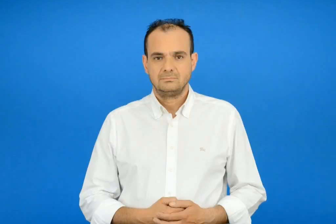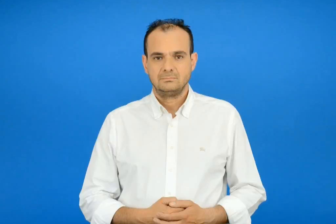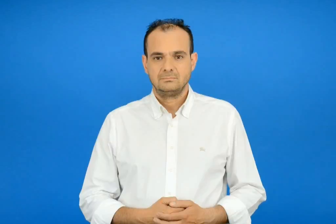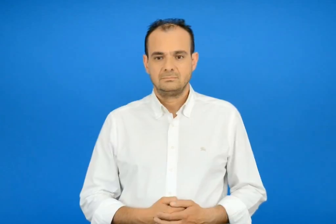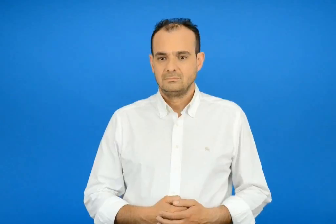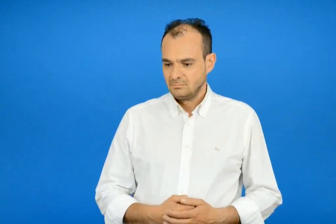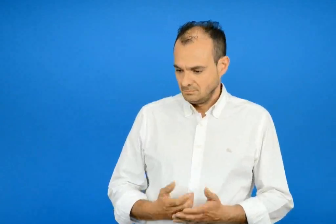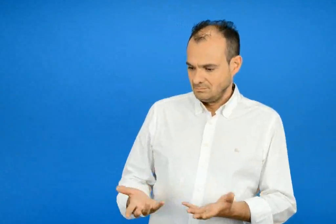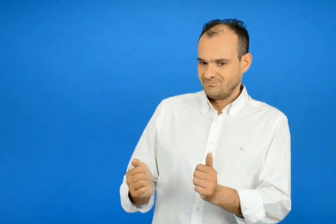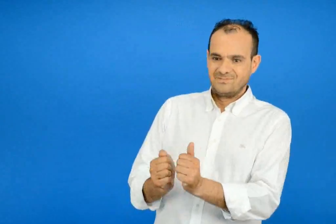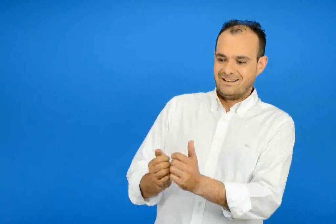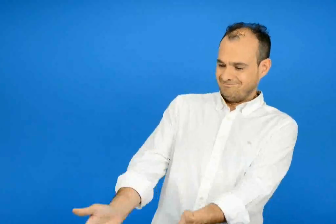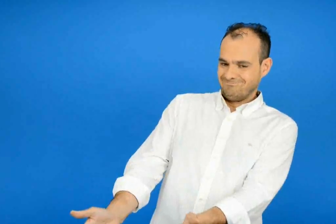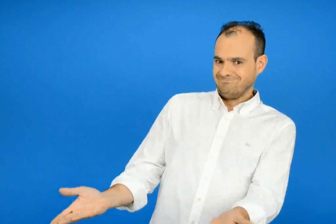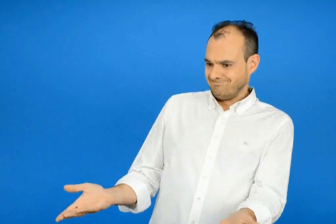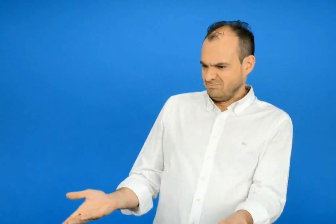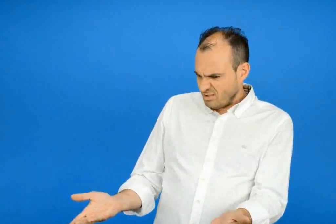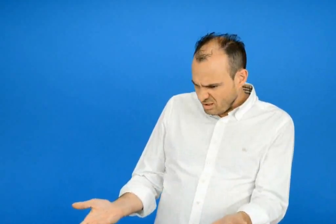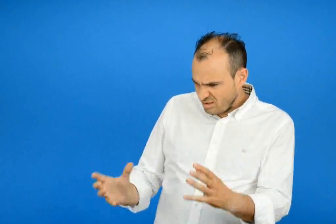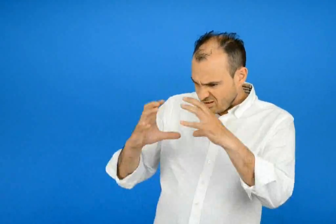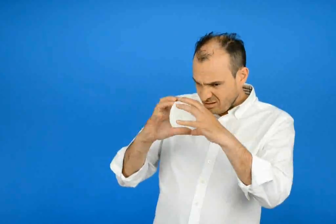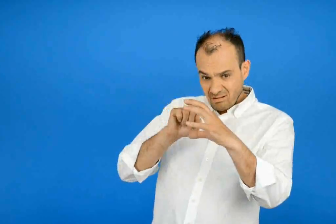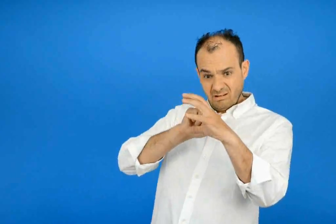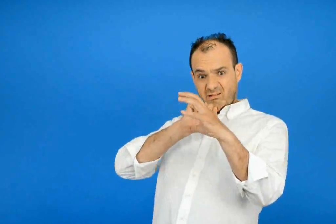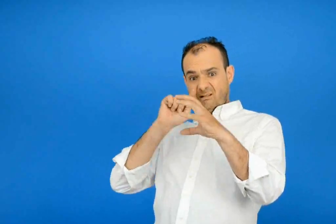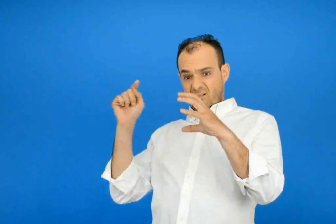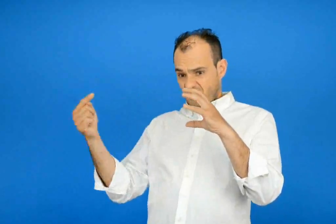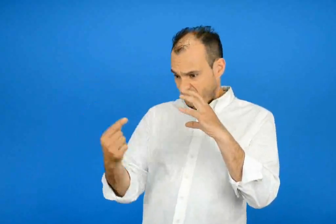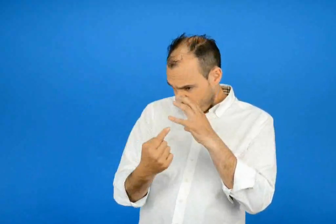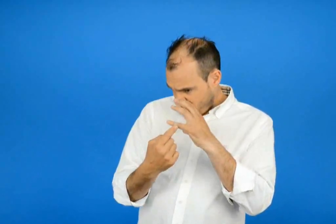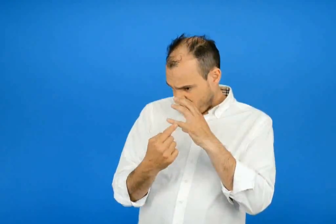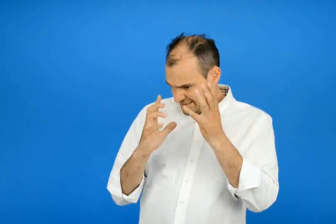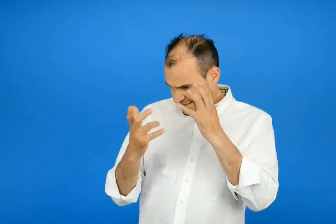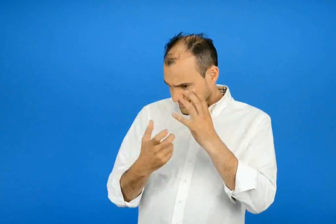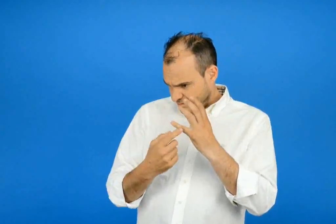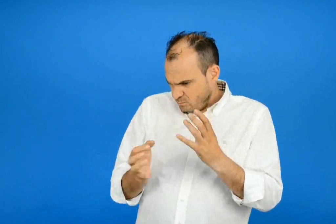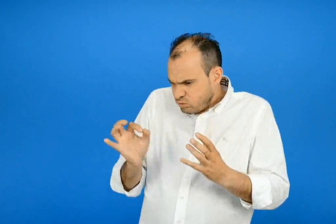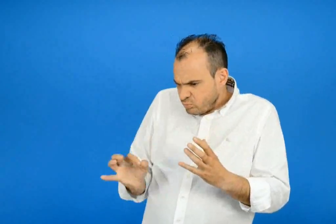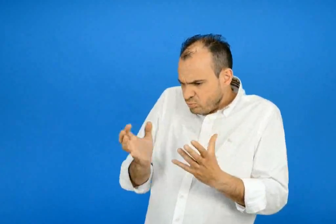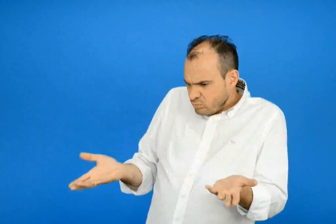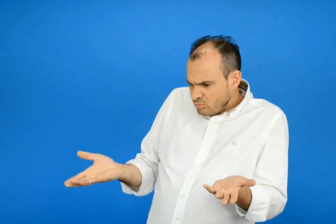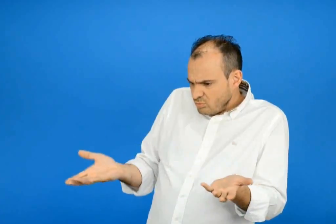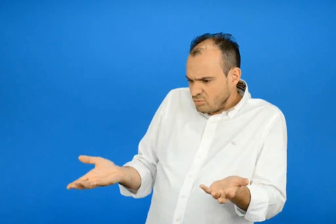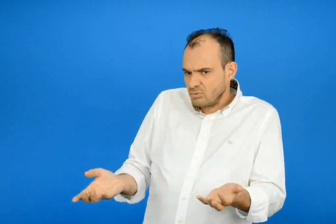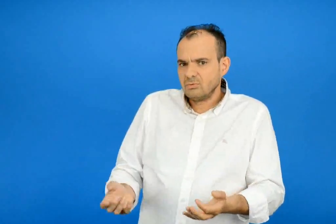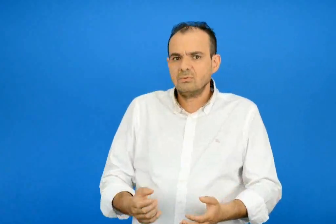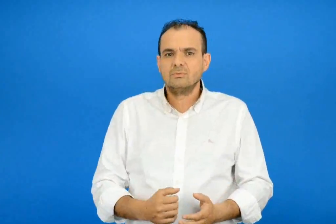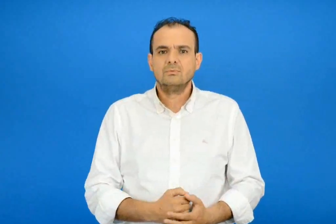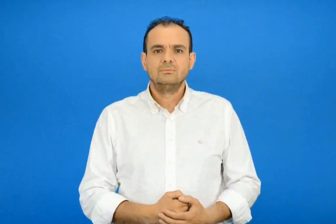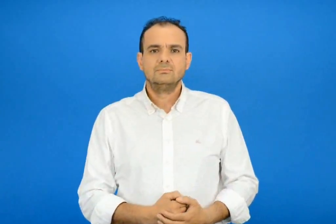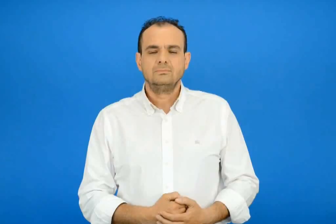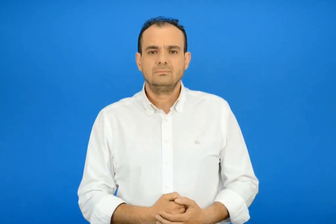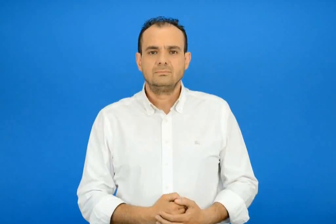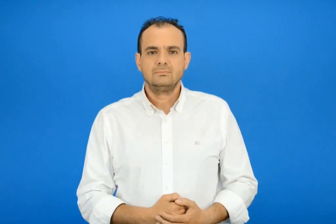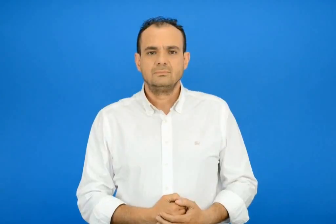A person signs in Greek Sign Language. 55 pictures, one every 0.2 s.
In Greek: που είναι η ακρύ της γης φιλέ ;
